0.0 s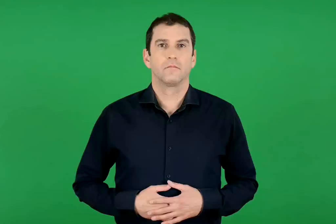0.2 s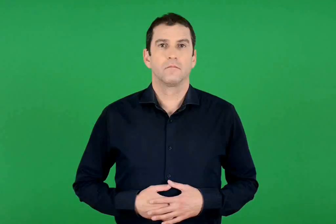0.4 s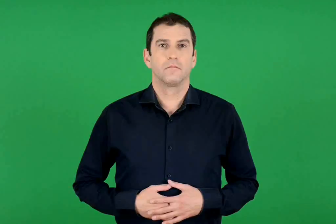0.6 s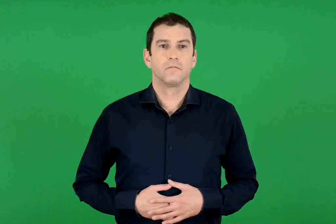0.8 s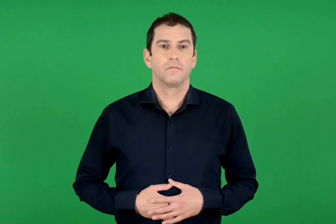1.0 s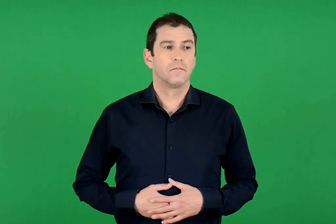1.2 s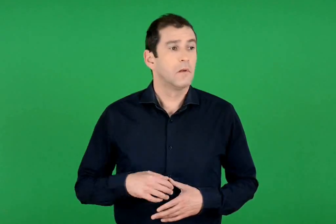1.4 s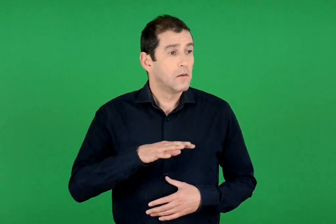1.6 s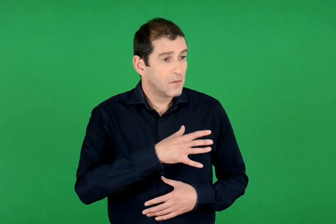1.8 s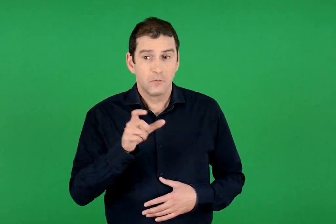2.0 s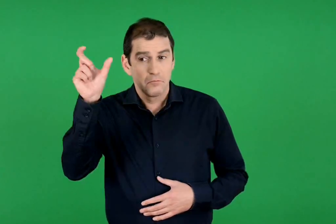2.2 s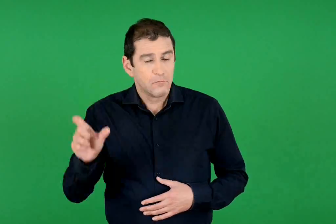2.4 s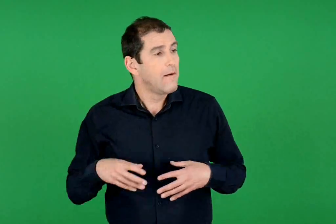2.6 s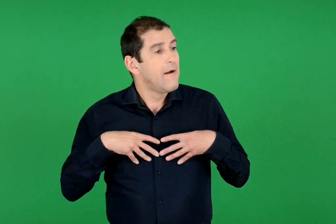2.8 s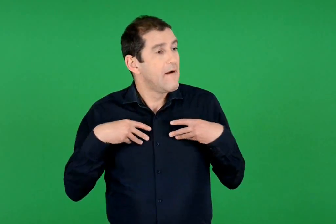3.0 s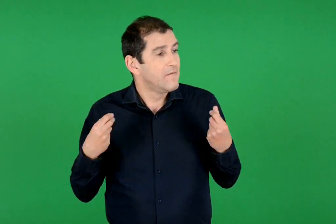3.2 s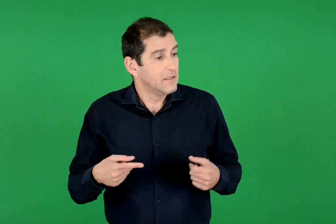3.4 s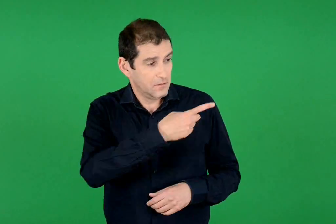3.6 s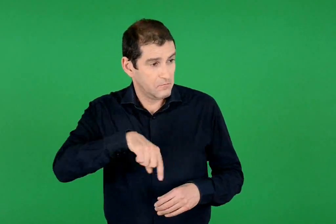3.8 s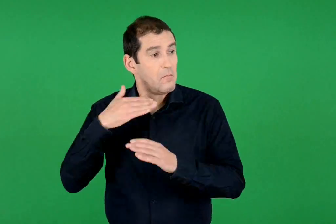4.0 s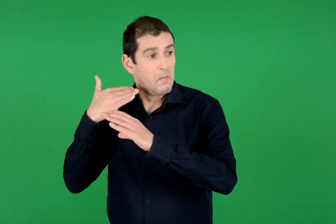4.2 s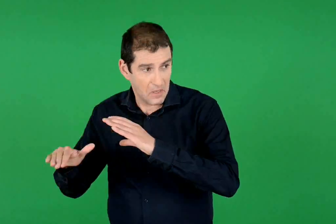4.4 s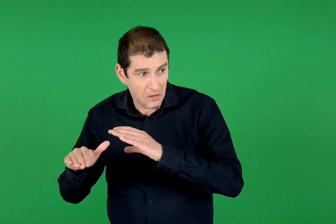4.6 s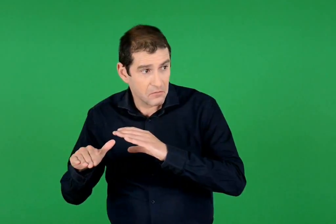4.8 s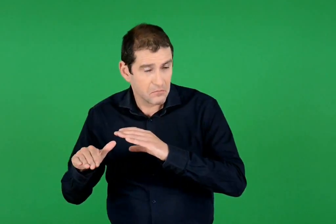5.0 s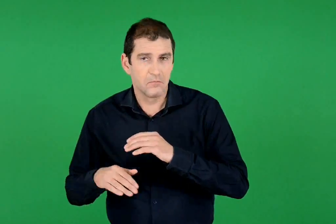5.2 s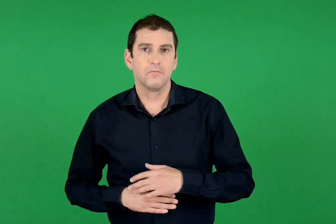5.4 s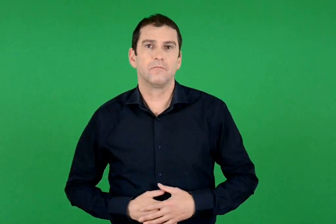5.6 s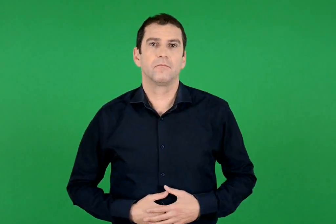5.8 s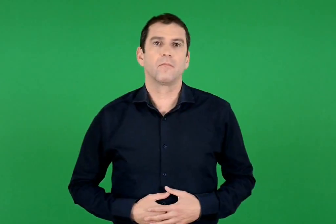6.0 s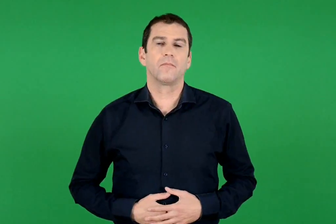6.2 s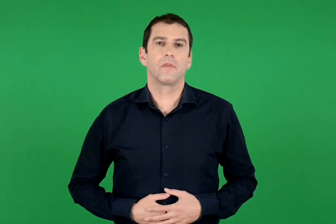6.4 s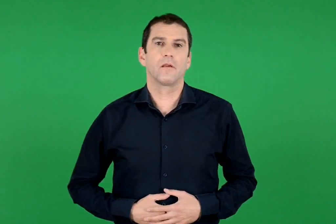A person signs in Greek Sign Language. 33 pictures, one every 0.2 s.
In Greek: μήπως να του στείλουμε ευχές με το ηλεκτρονικό ταχυδρομείο ;
